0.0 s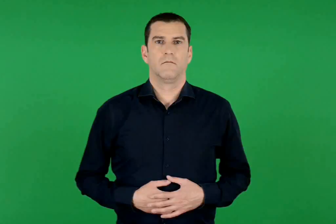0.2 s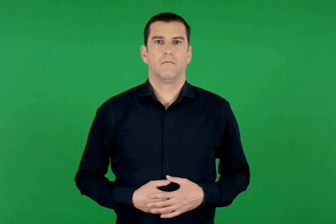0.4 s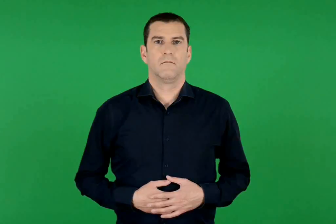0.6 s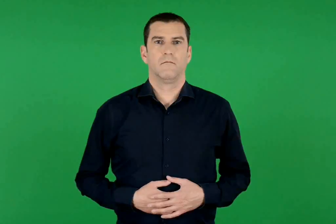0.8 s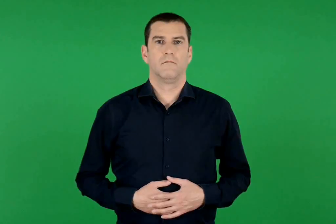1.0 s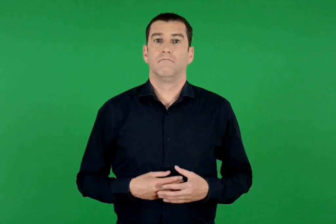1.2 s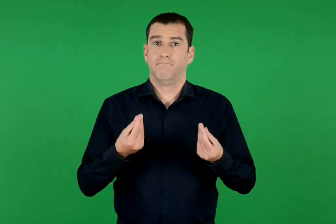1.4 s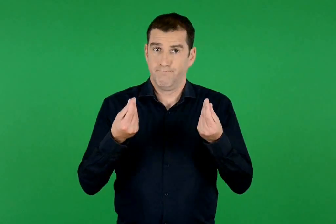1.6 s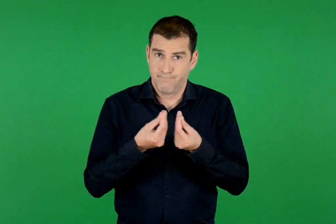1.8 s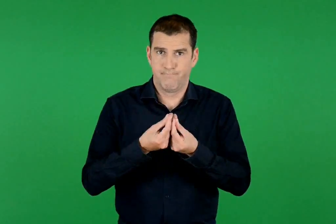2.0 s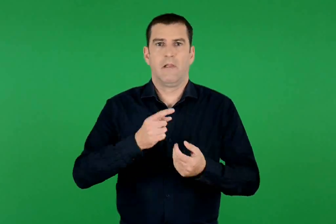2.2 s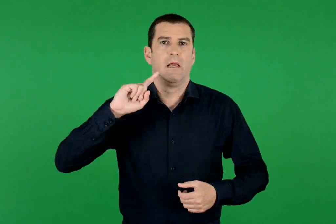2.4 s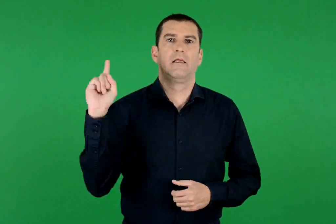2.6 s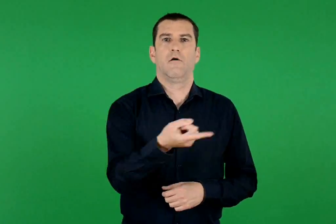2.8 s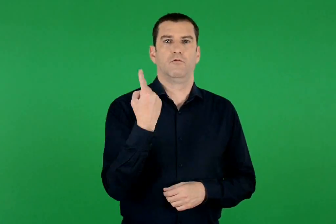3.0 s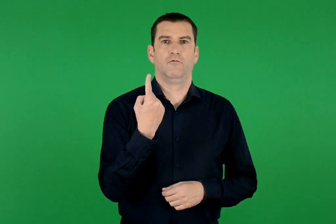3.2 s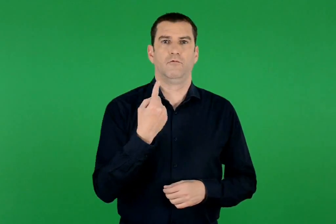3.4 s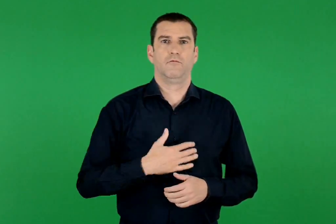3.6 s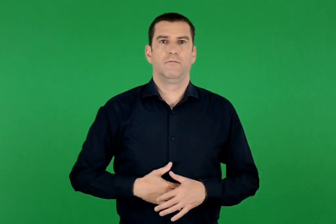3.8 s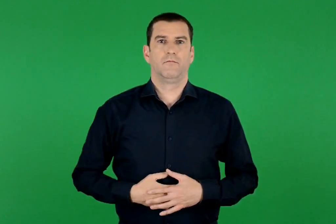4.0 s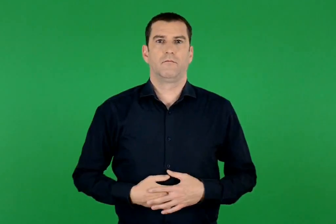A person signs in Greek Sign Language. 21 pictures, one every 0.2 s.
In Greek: κατάλληλο για όλους
